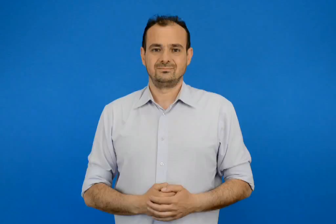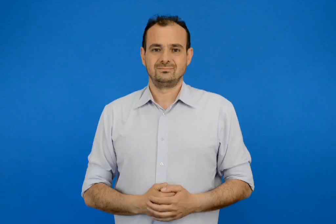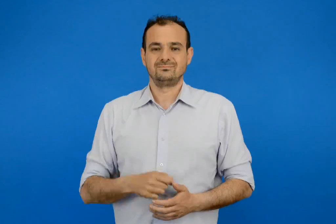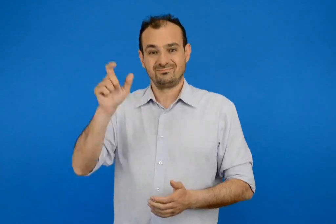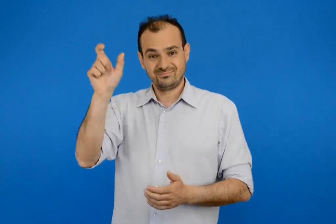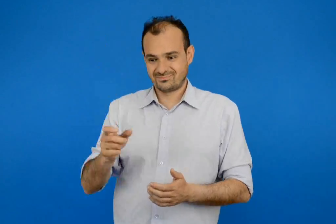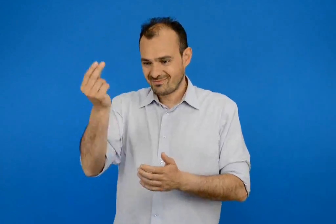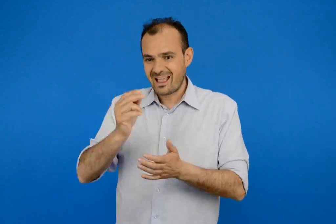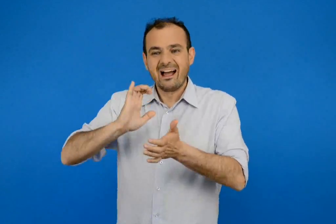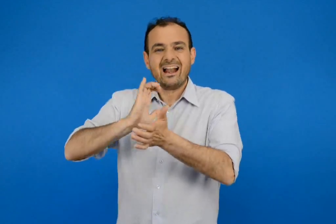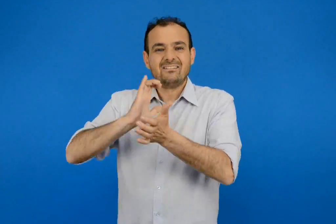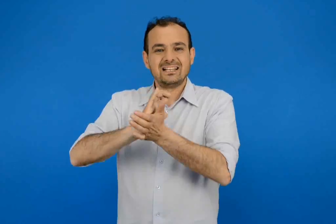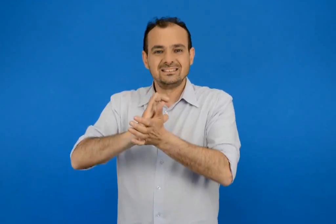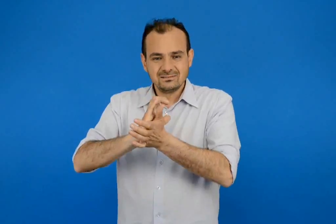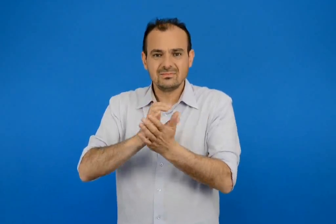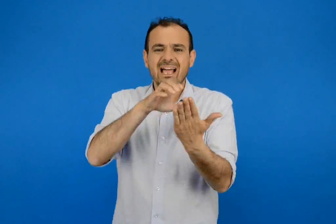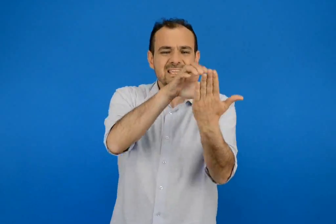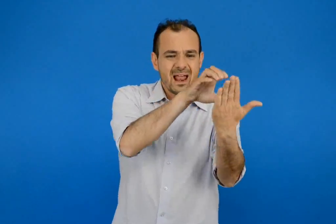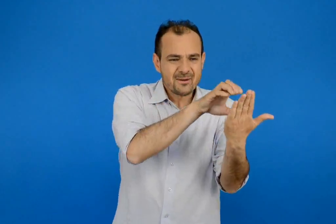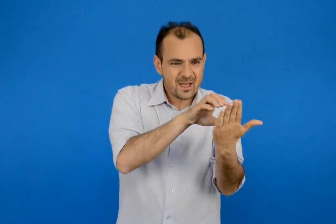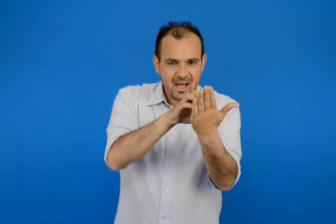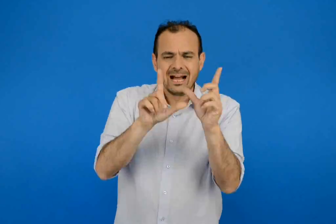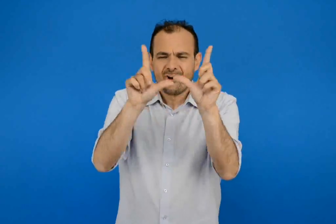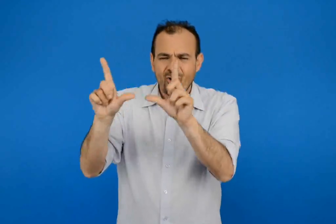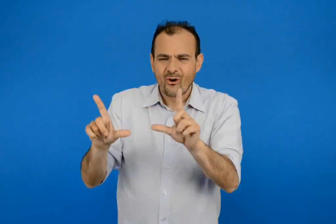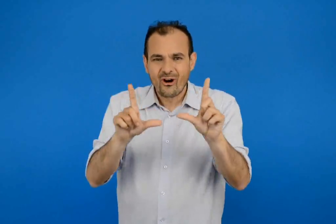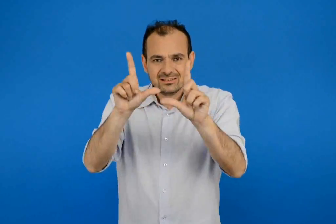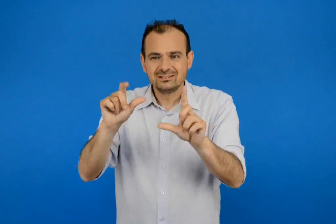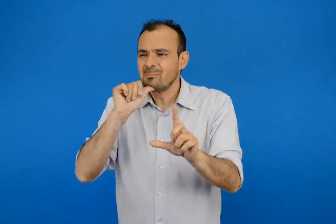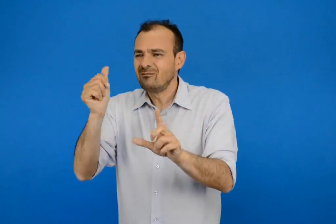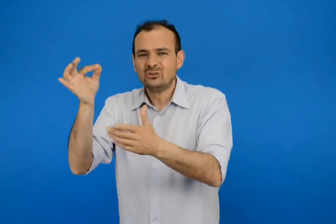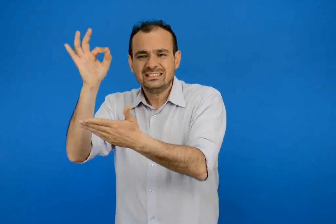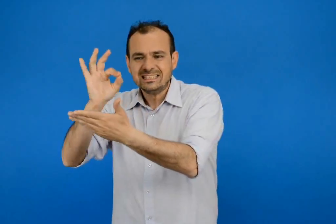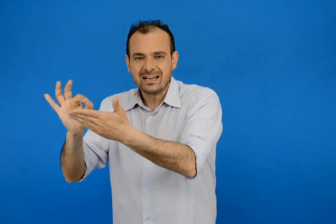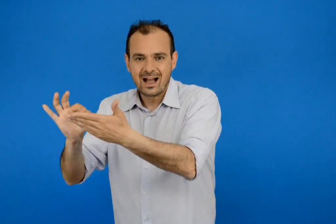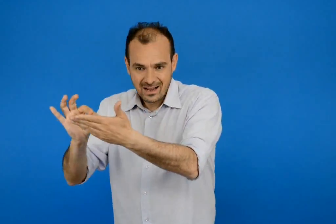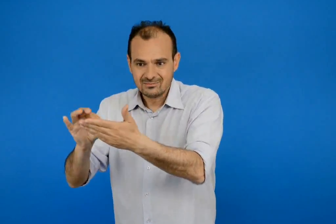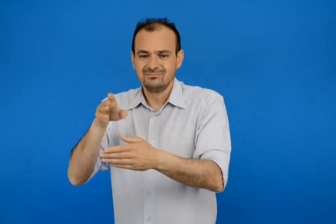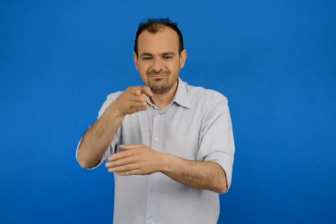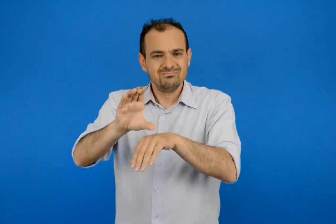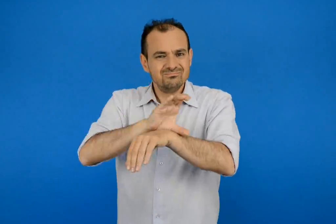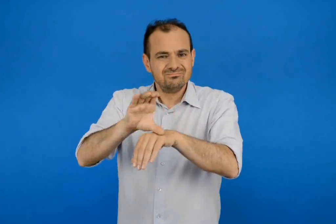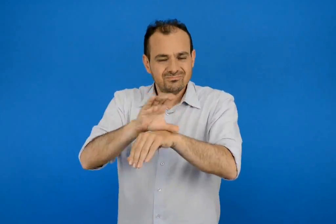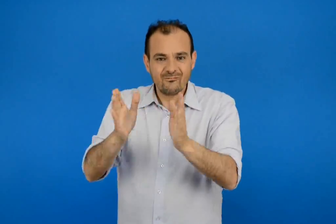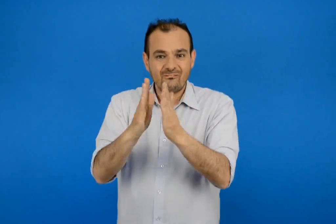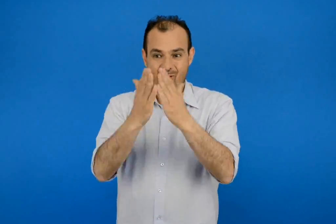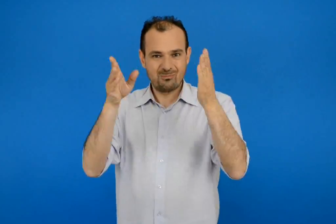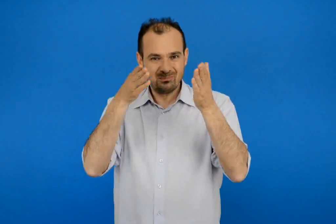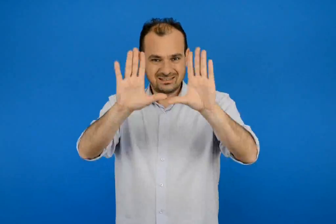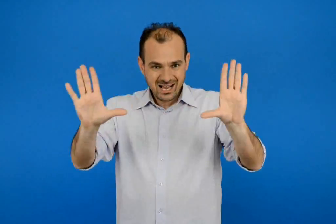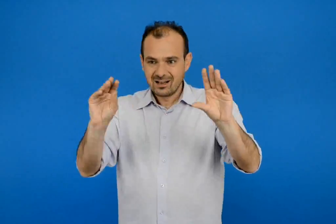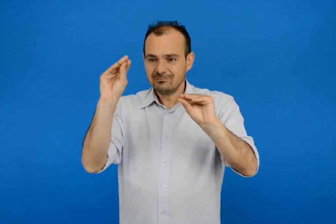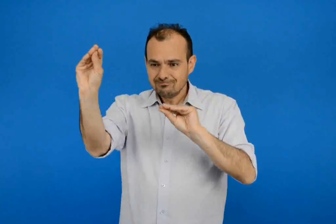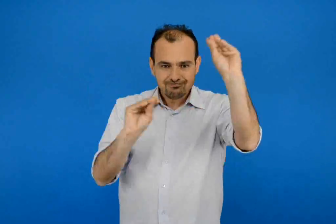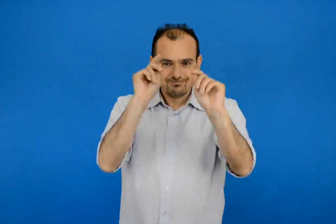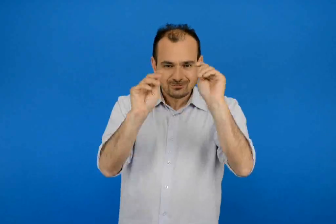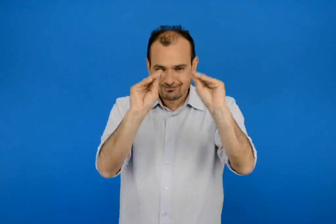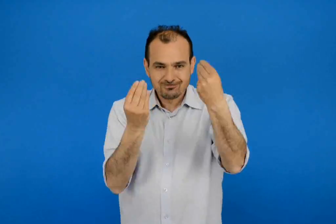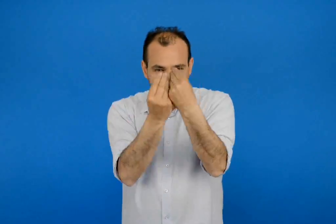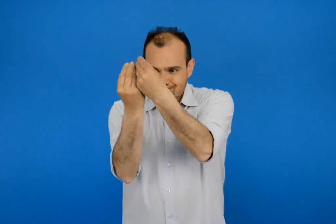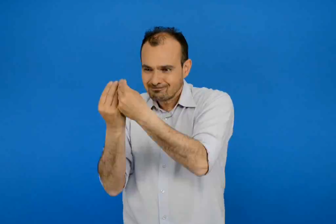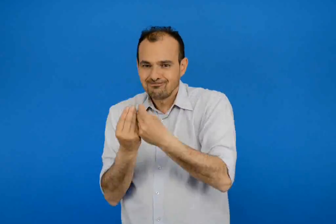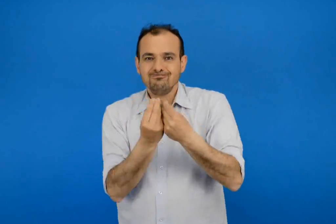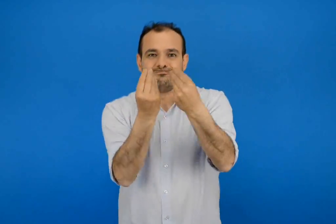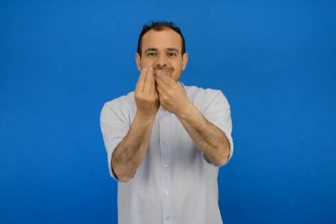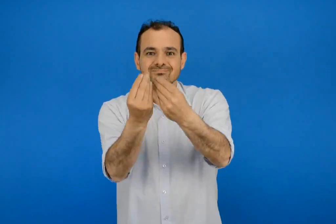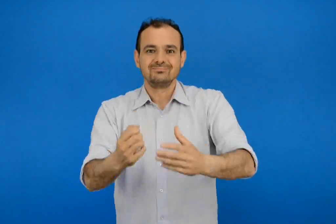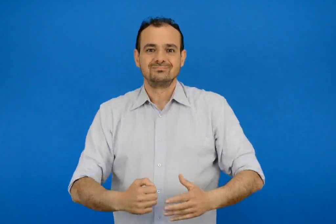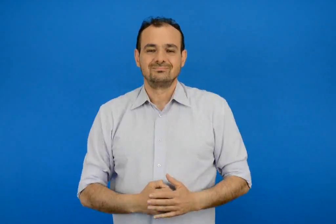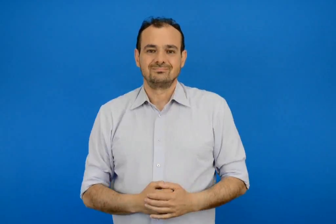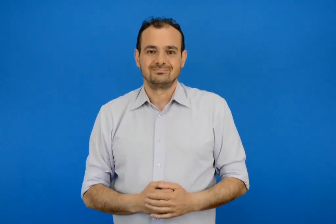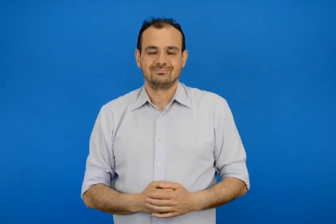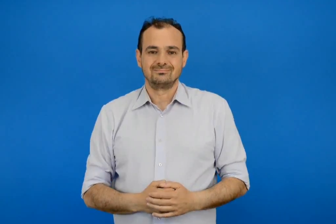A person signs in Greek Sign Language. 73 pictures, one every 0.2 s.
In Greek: ο γραφίστας ταίριαξε τα κείμενα με τις εικόνες και τα σκίτσα και έφτιαξε το βιβλίο στον υπολογιστή
